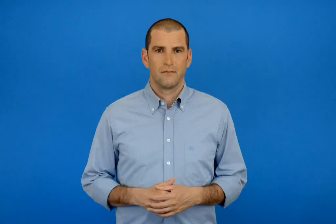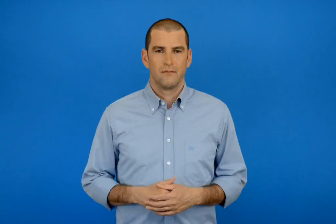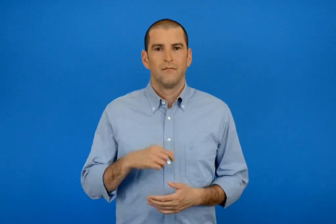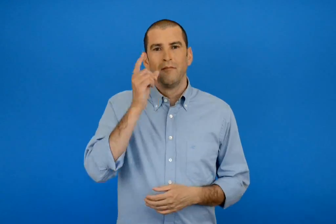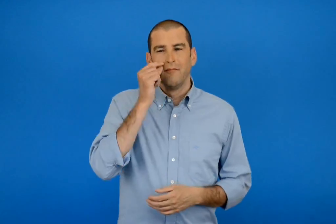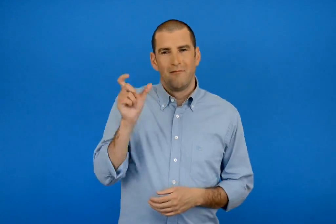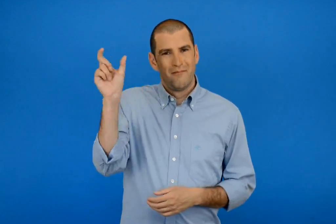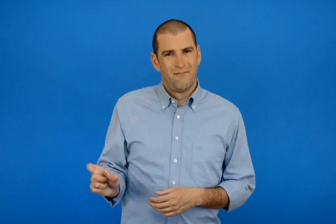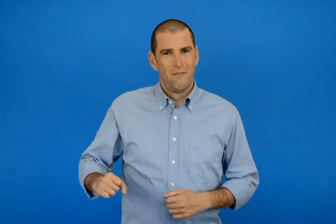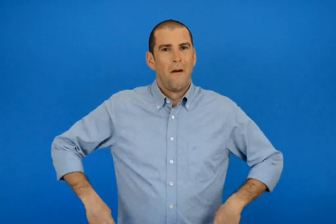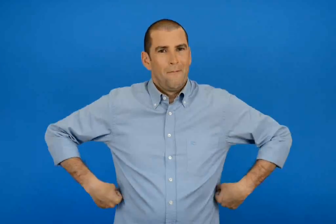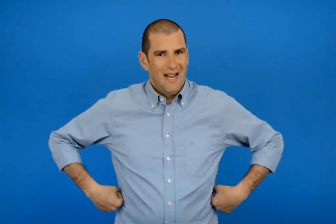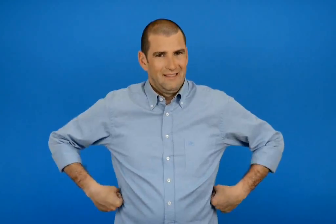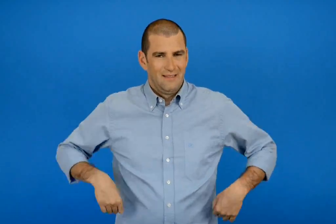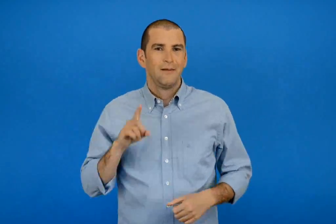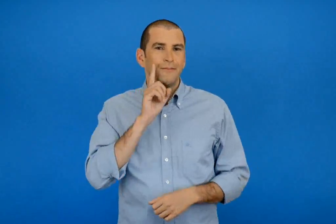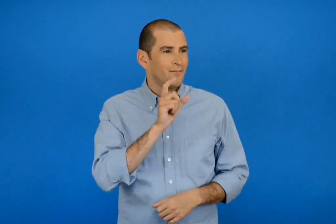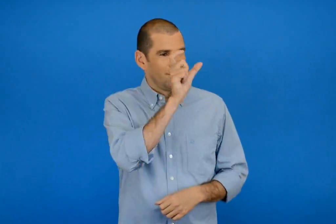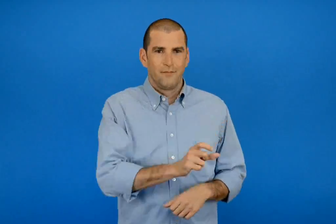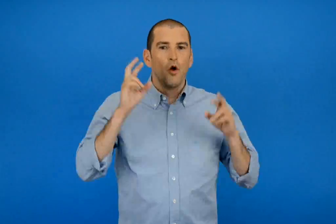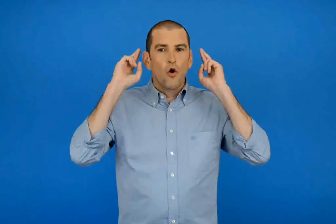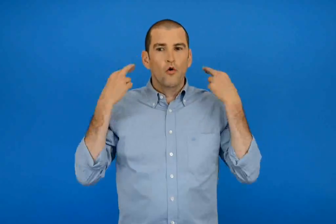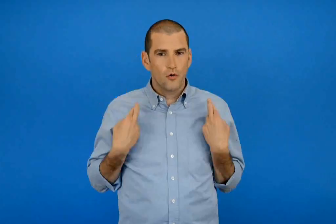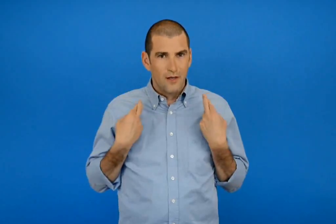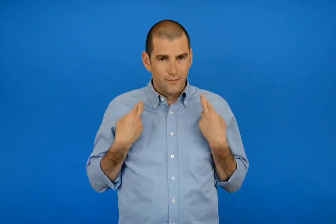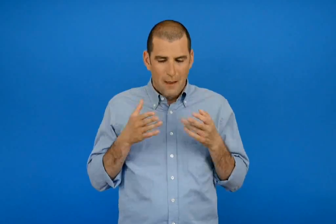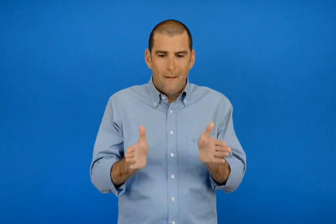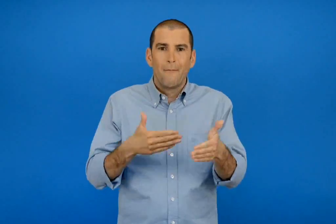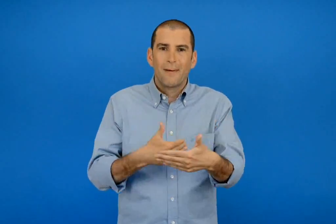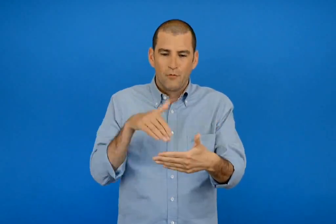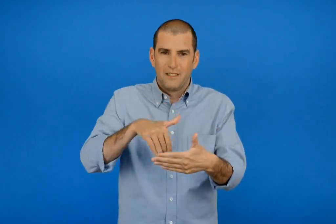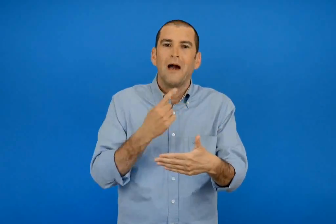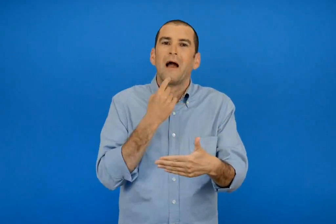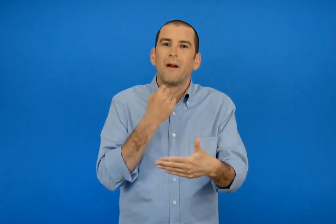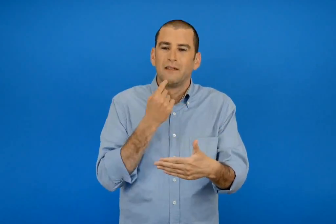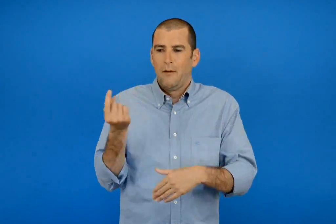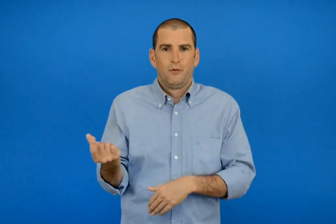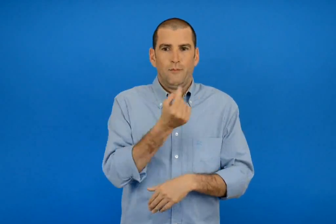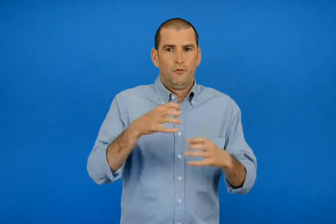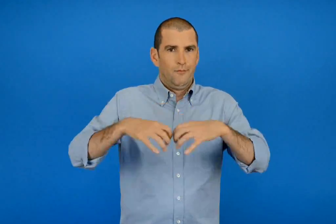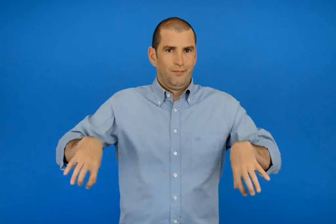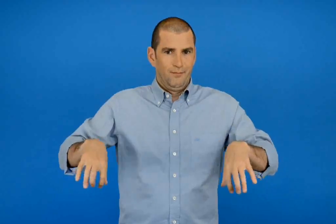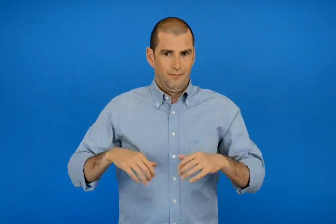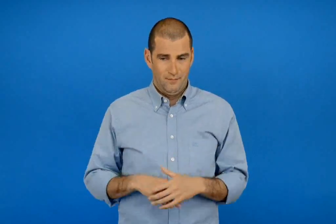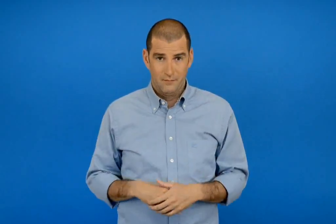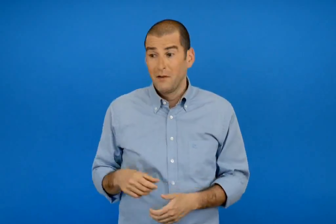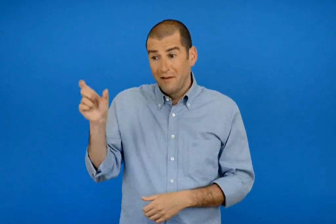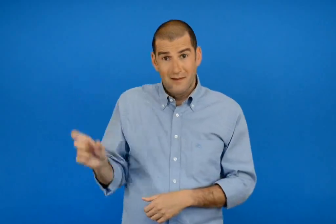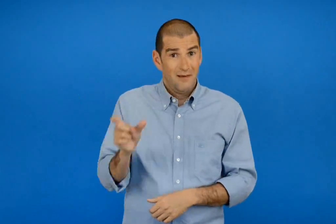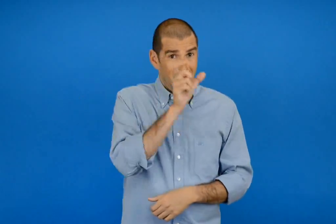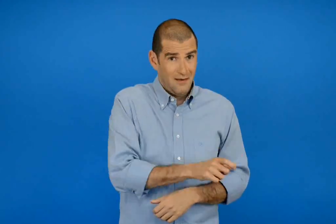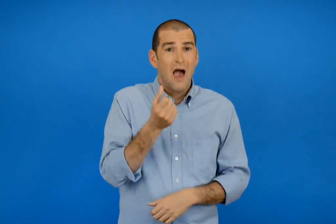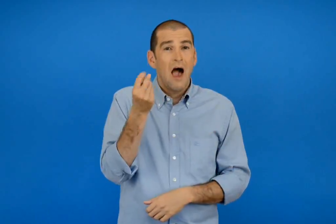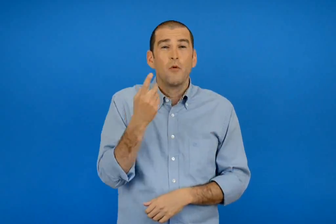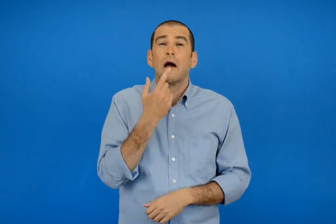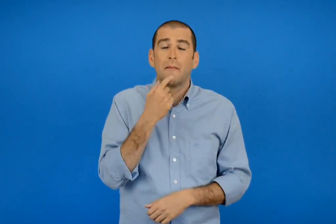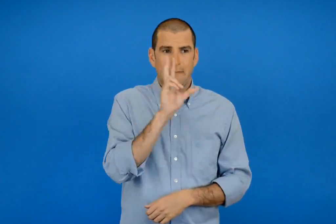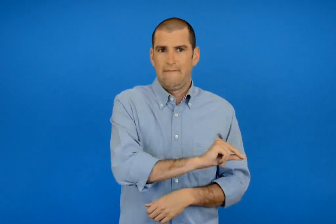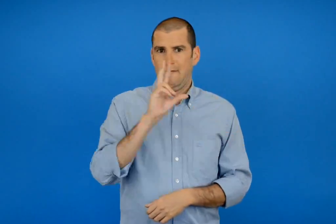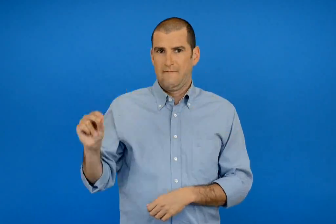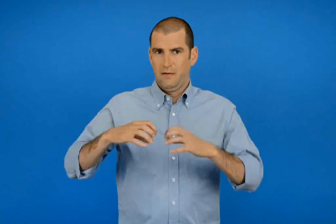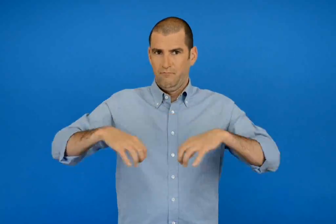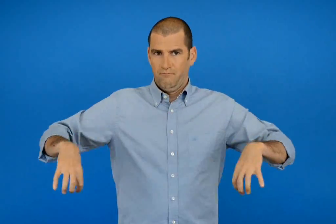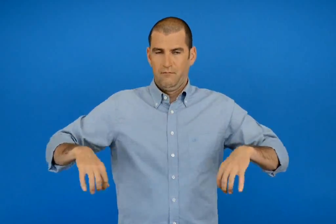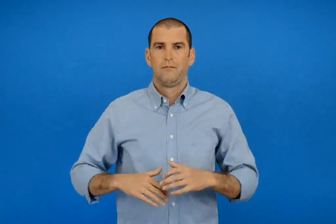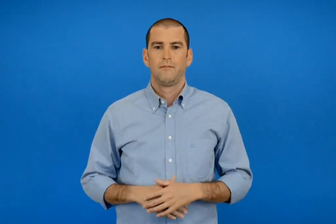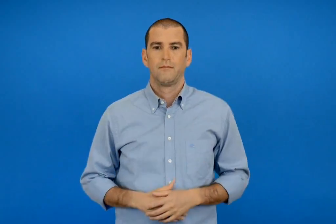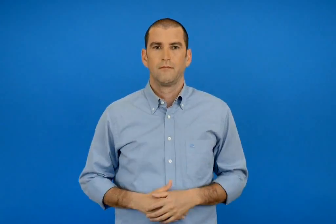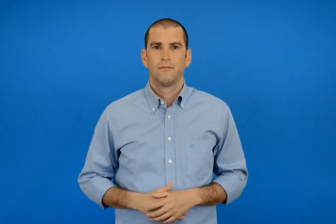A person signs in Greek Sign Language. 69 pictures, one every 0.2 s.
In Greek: ο μελέτης και η κορίνα μοιράζονται το πακέτο με τις καραμέλες ο καθένας θα πάρει τόσες καραμέλες όσες και ο άλλος
